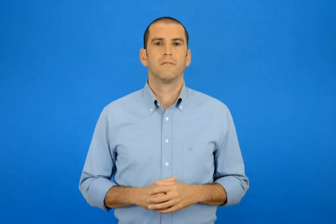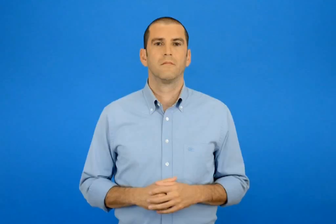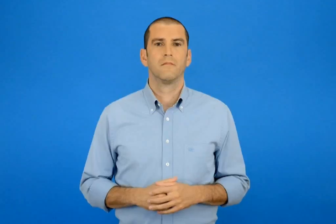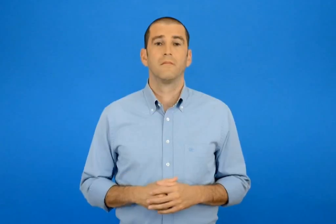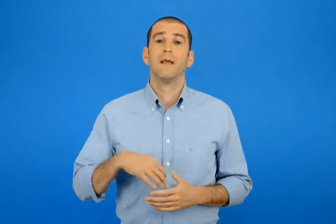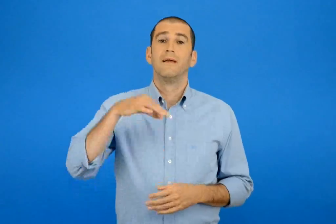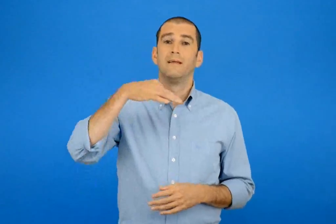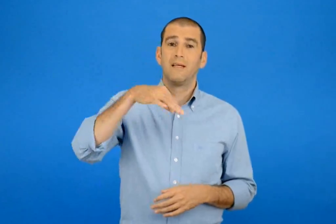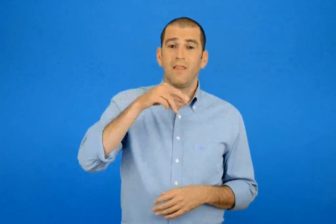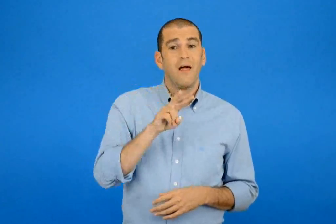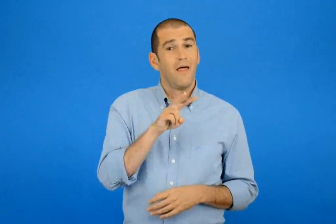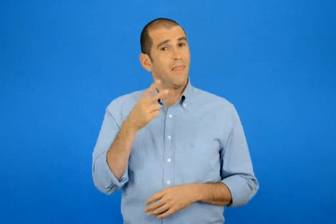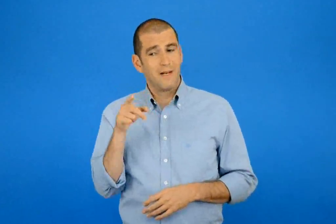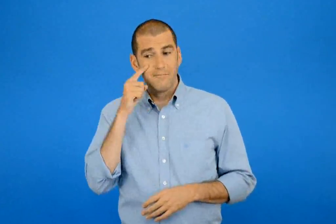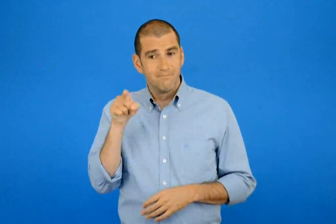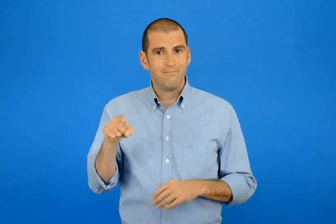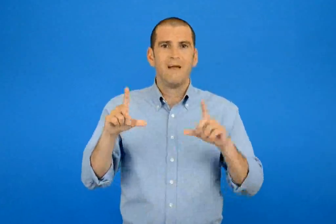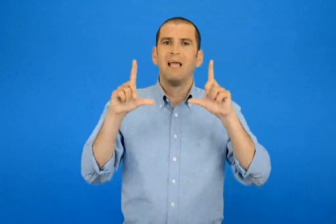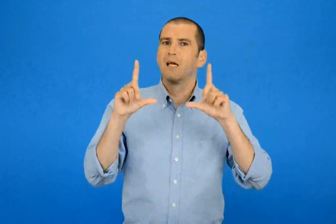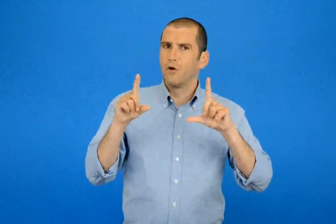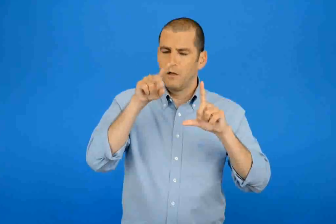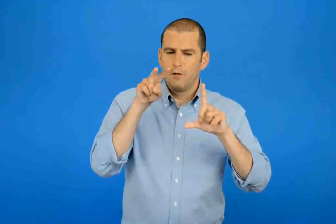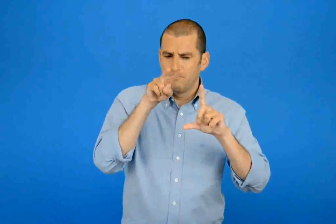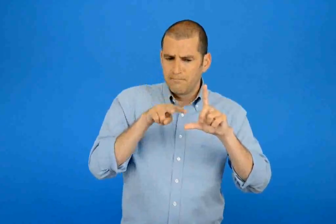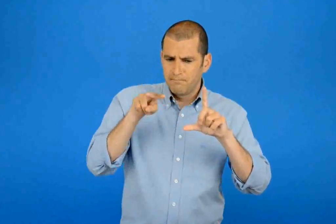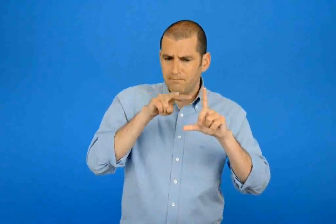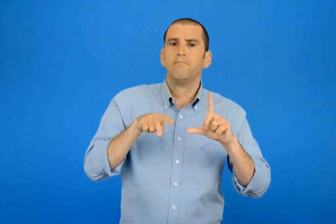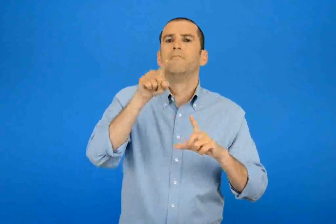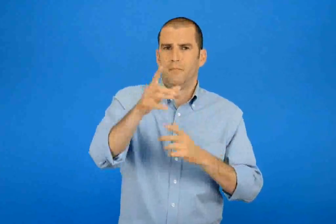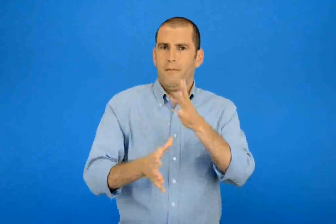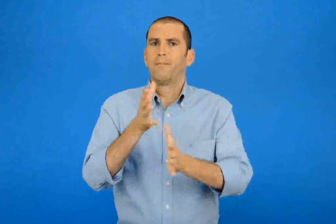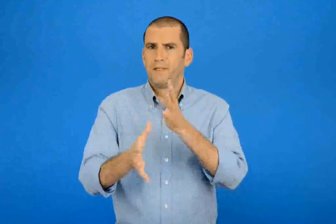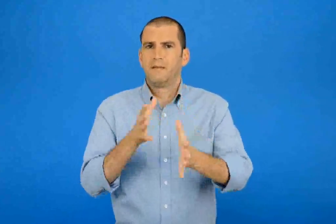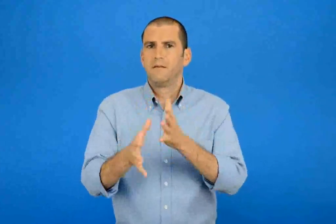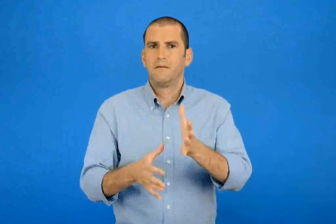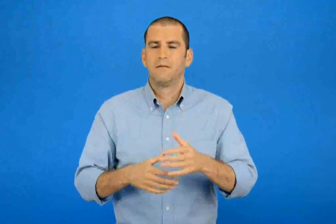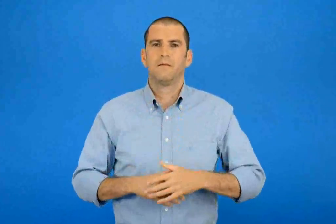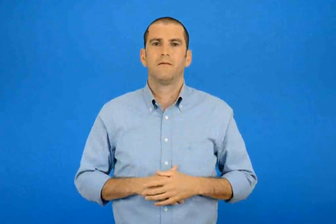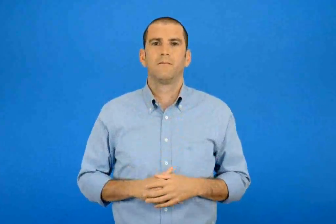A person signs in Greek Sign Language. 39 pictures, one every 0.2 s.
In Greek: παρατήρησε την εικόνα στη διπλανή σελίδα και πες
